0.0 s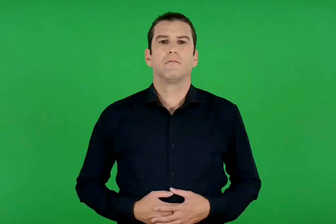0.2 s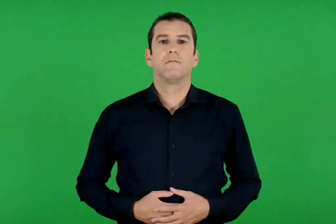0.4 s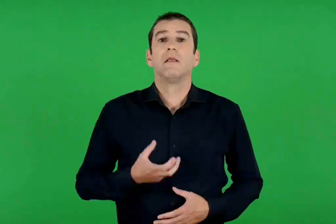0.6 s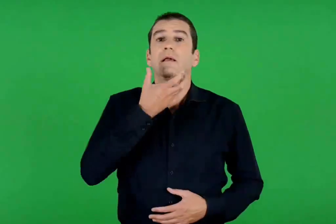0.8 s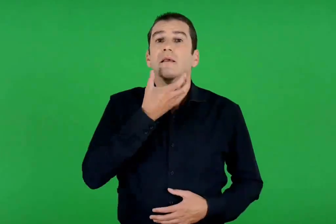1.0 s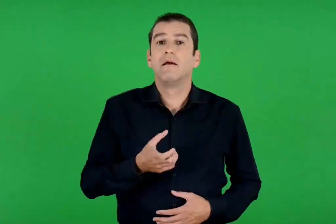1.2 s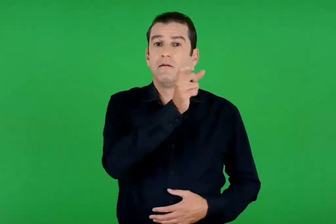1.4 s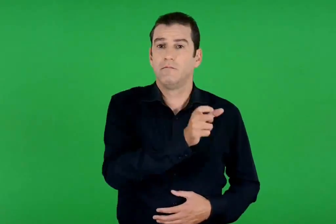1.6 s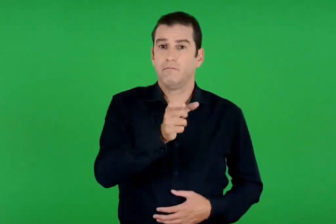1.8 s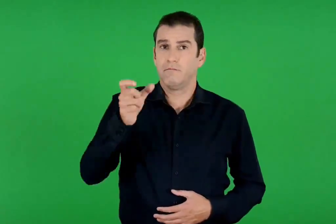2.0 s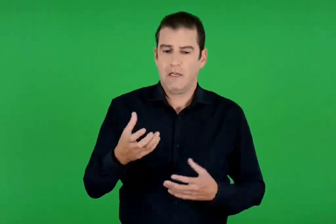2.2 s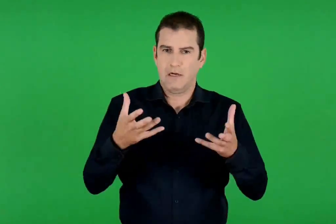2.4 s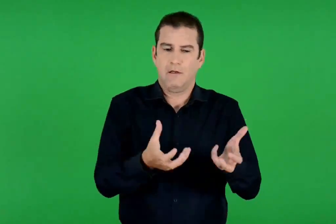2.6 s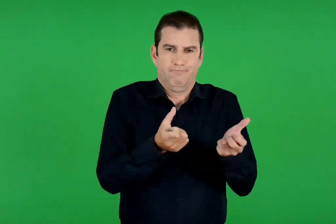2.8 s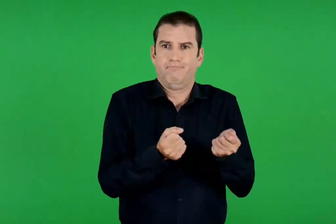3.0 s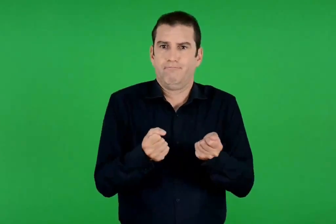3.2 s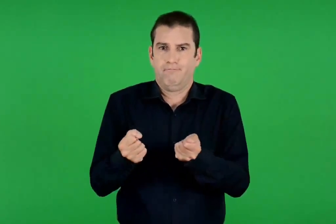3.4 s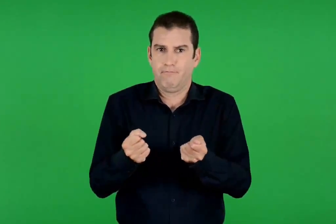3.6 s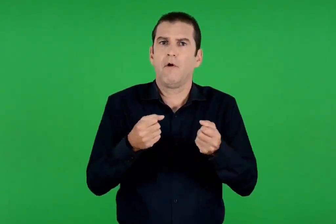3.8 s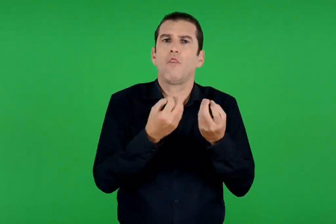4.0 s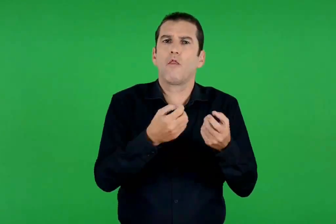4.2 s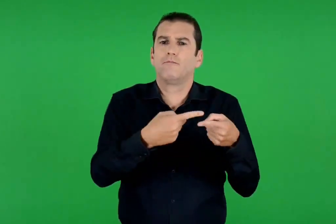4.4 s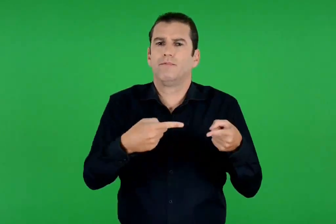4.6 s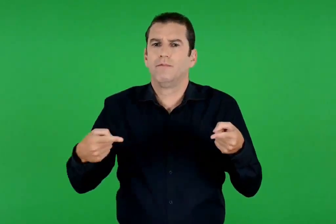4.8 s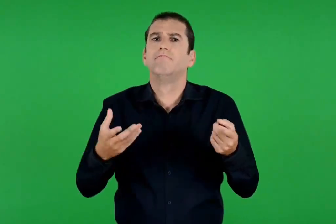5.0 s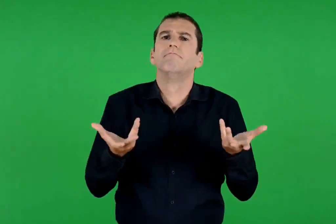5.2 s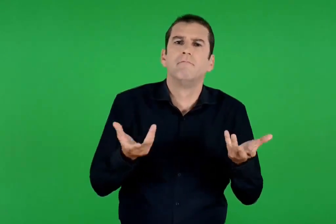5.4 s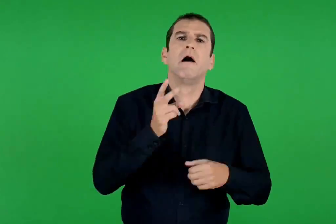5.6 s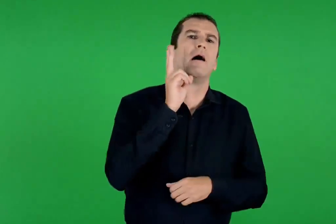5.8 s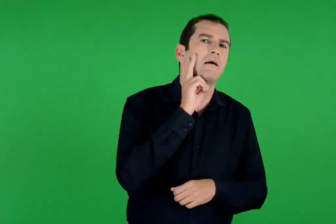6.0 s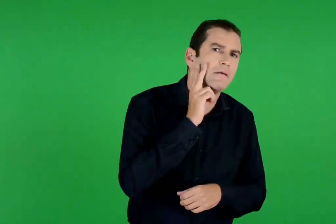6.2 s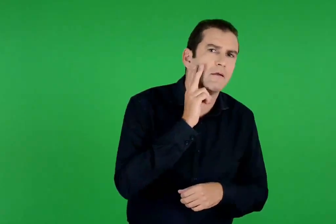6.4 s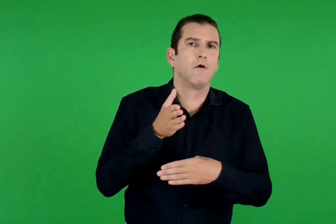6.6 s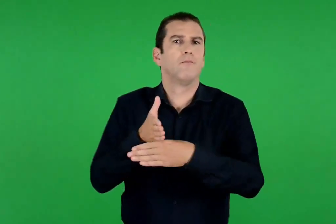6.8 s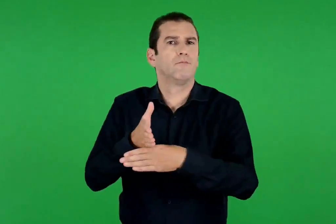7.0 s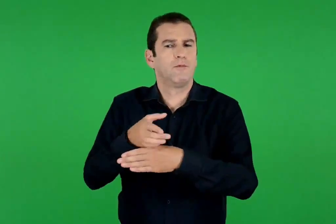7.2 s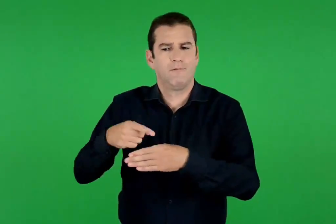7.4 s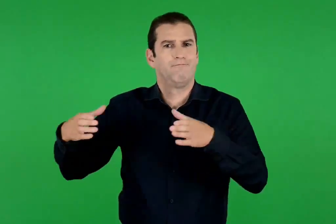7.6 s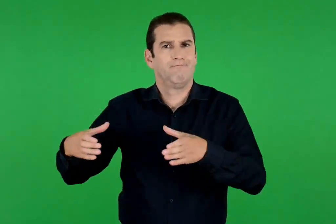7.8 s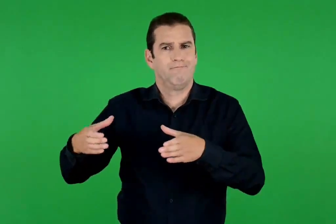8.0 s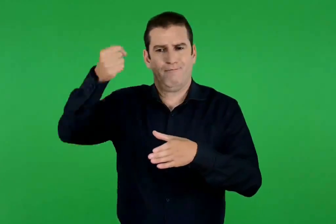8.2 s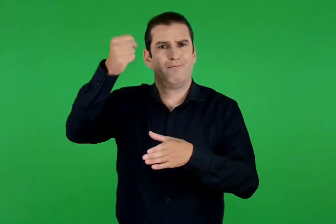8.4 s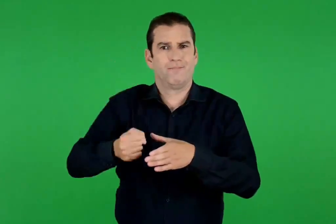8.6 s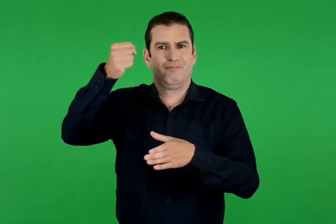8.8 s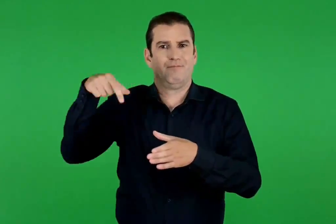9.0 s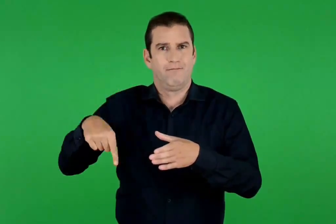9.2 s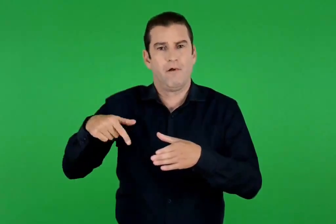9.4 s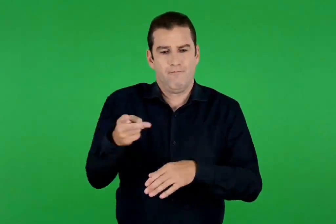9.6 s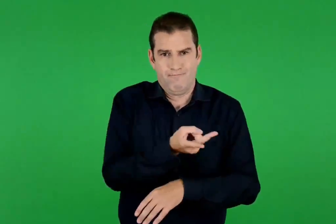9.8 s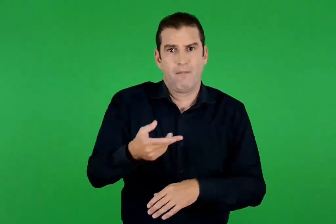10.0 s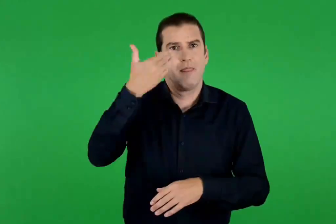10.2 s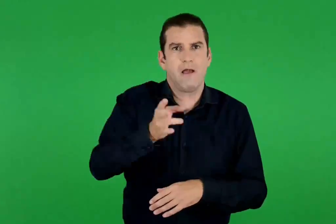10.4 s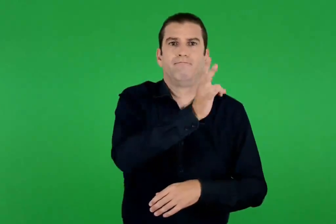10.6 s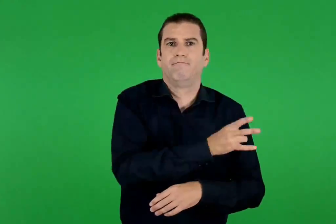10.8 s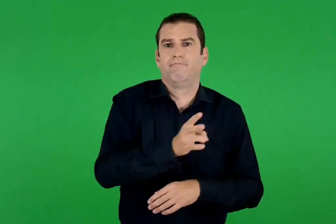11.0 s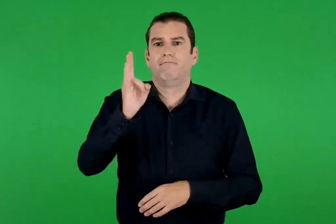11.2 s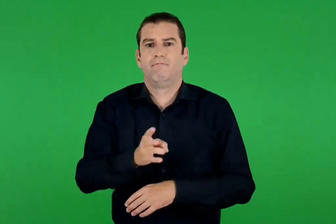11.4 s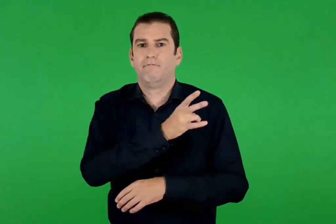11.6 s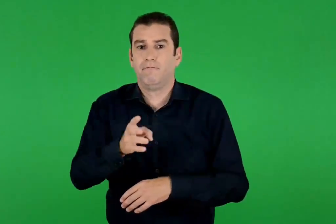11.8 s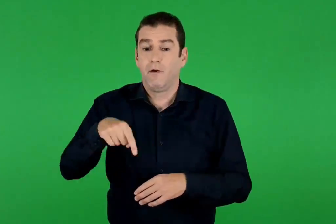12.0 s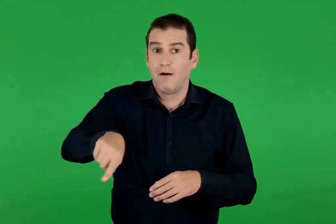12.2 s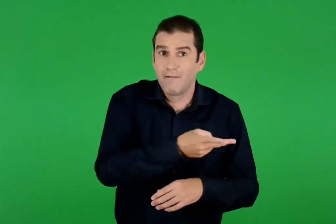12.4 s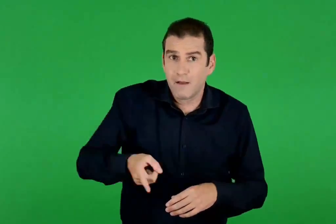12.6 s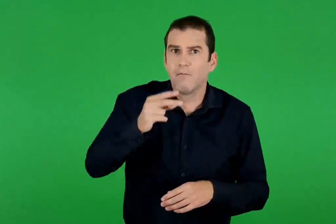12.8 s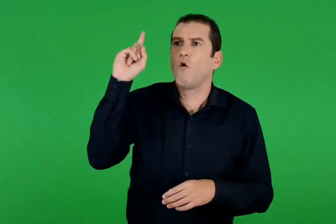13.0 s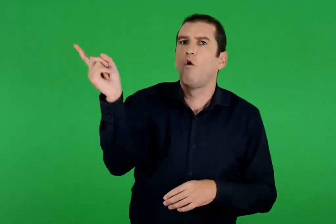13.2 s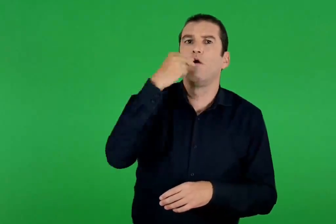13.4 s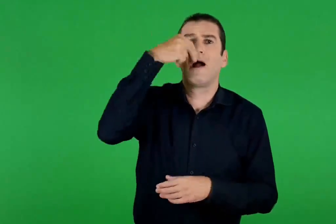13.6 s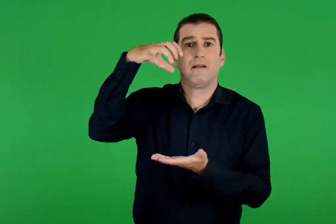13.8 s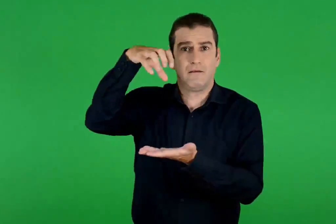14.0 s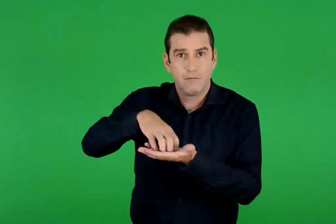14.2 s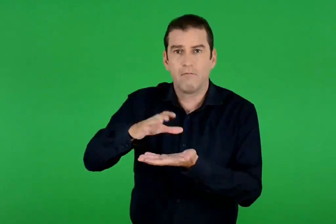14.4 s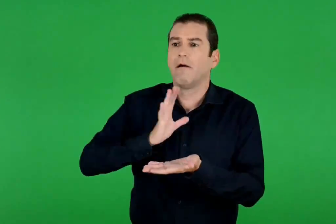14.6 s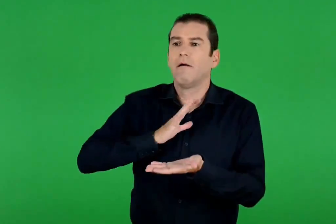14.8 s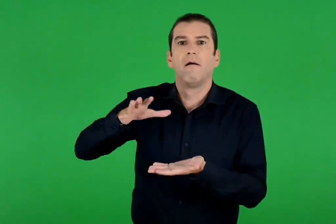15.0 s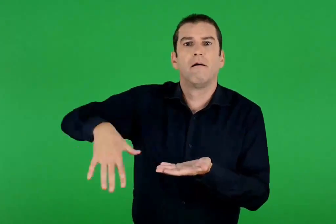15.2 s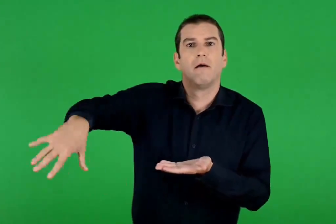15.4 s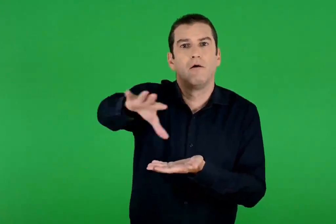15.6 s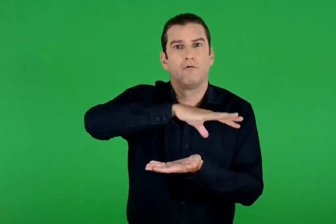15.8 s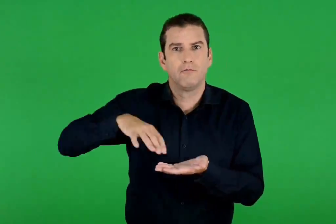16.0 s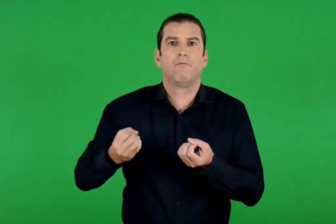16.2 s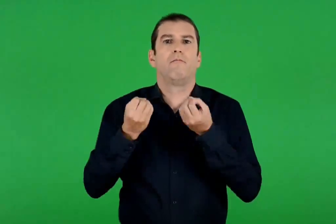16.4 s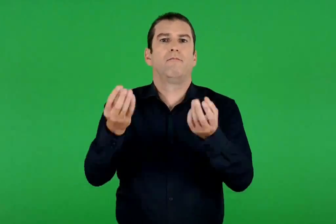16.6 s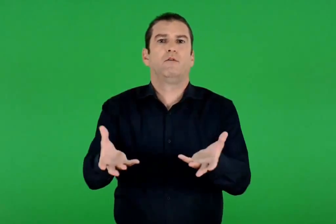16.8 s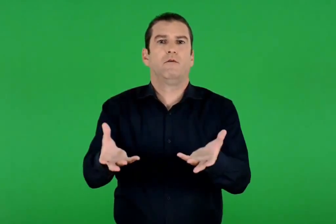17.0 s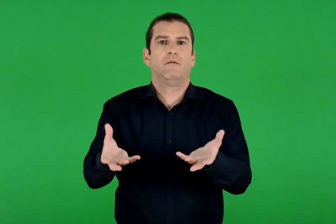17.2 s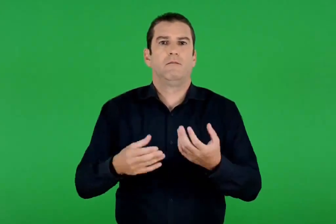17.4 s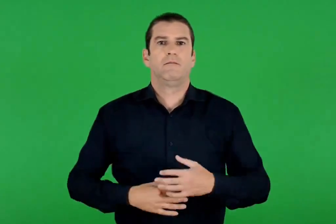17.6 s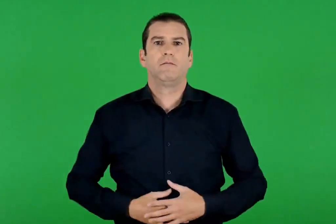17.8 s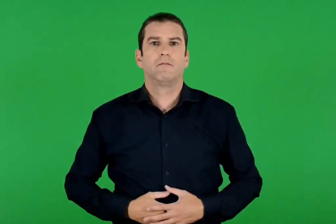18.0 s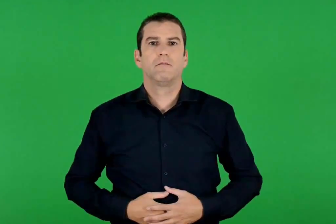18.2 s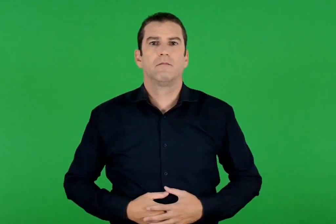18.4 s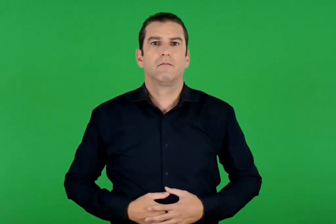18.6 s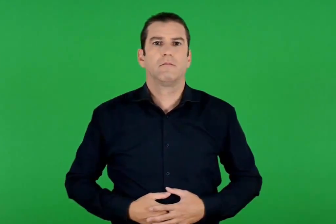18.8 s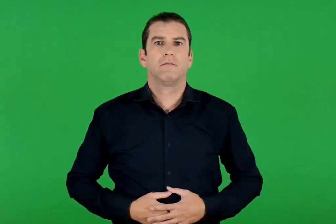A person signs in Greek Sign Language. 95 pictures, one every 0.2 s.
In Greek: οι ιερείς κρατούν στα χέρια τους τα δώρα , δηλαδή το κρασί και το ψωμί πρόσφορα που θα αγιαστούν , τα οποία είναι η προσφορά όλης της εκκλησίας , όλου του λαού
